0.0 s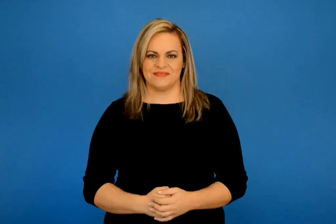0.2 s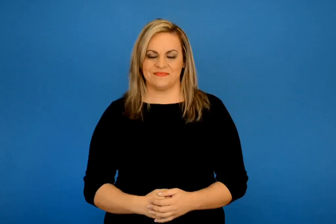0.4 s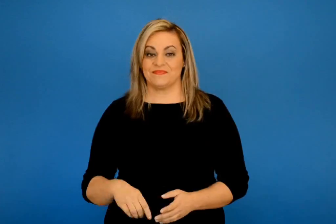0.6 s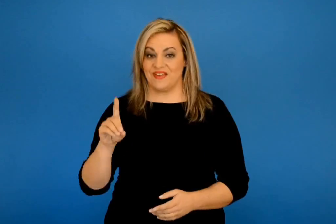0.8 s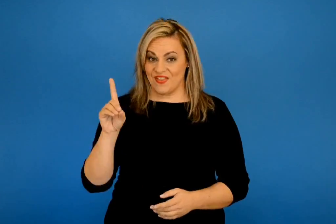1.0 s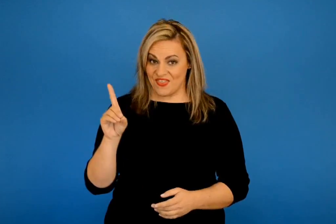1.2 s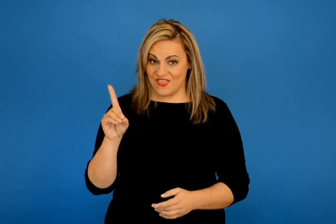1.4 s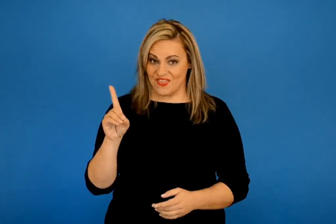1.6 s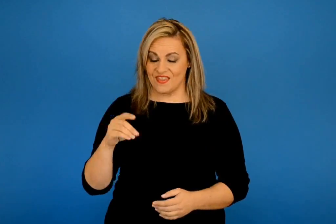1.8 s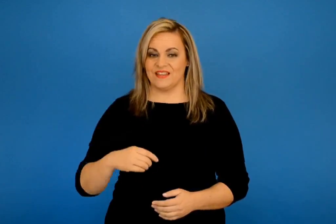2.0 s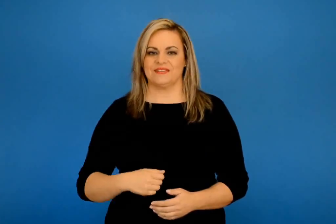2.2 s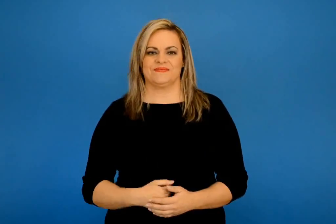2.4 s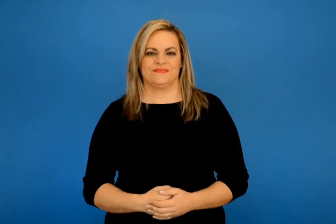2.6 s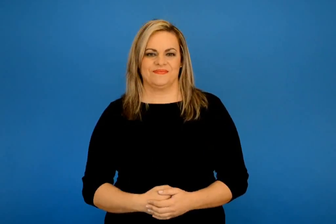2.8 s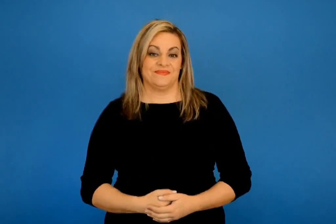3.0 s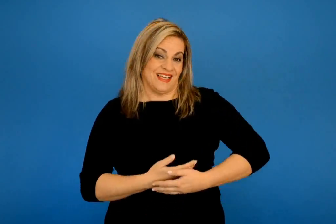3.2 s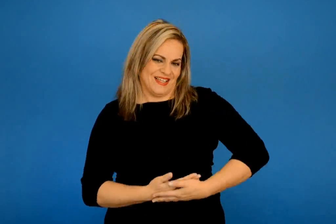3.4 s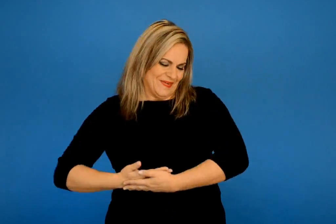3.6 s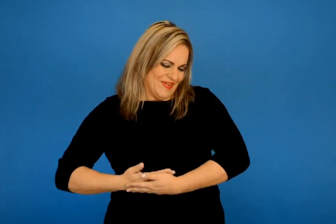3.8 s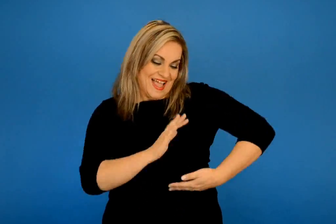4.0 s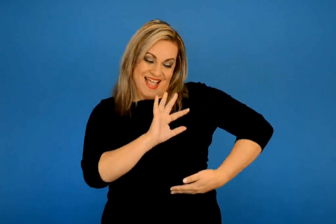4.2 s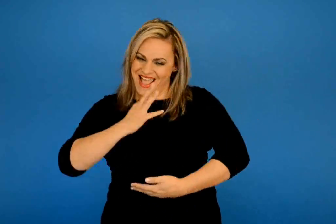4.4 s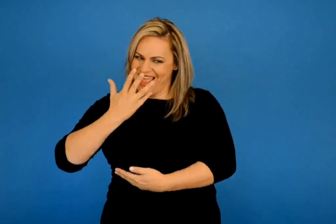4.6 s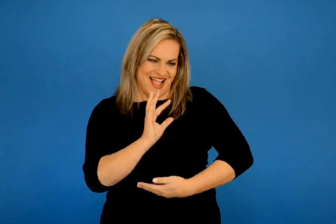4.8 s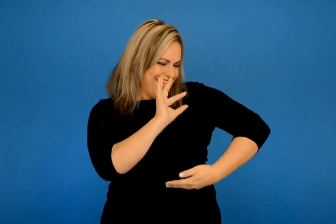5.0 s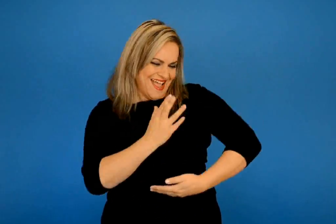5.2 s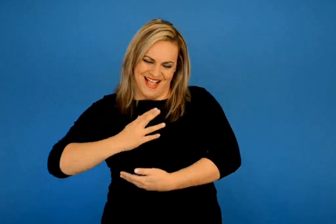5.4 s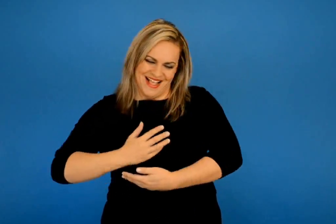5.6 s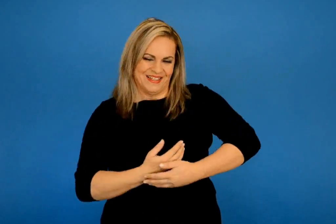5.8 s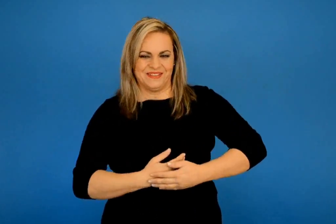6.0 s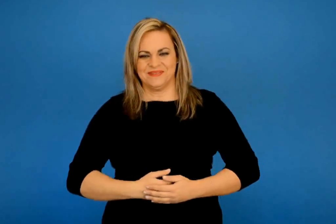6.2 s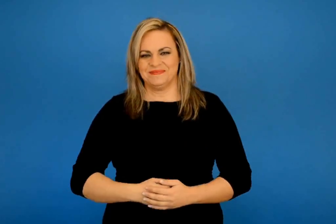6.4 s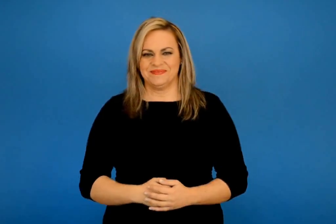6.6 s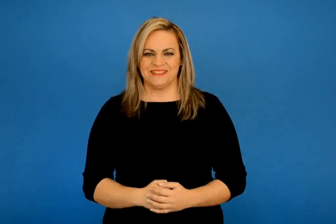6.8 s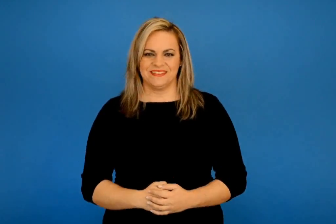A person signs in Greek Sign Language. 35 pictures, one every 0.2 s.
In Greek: δ ταχτιρντι του λέγανε
